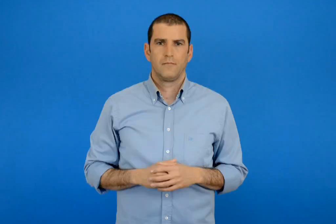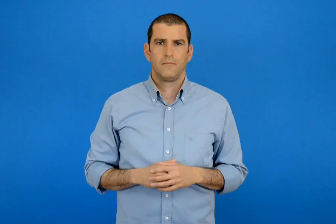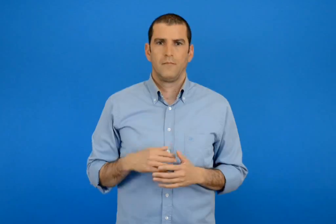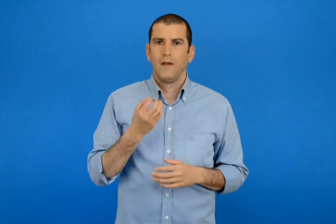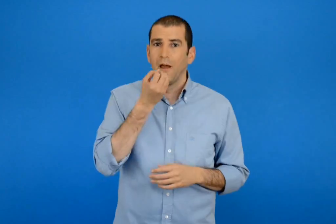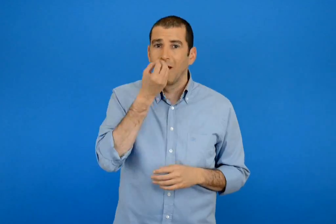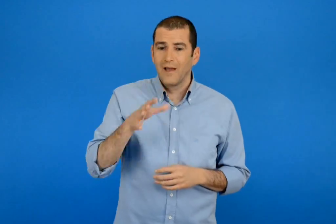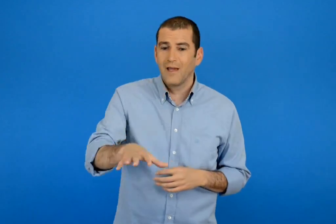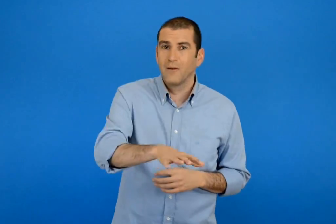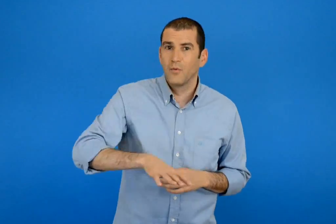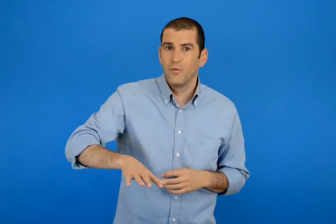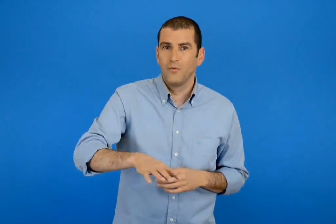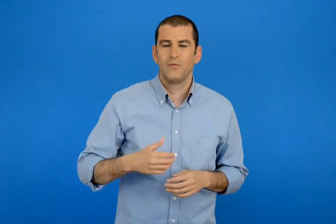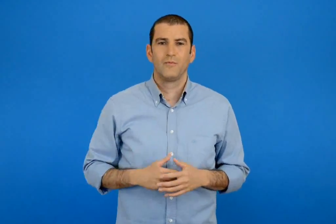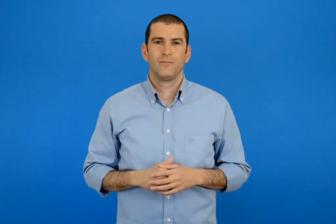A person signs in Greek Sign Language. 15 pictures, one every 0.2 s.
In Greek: στον κήπο
